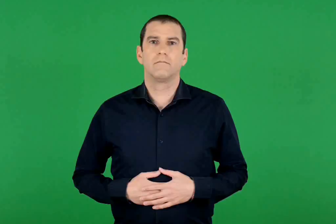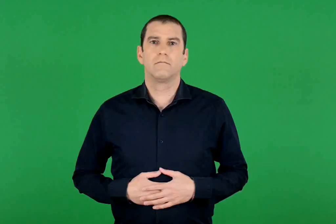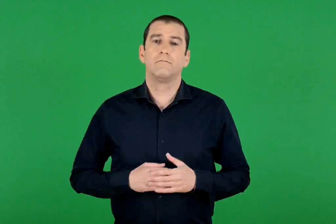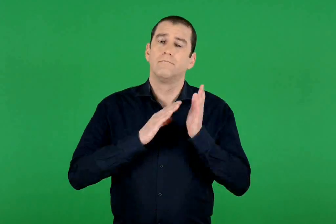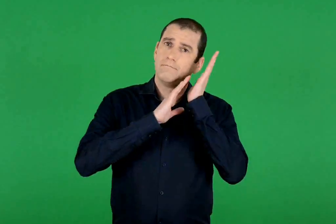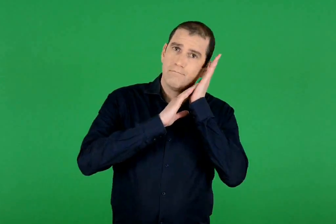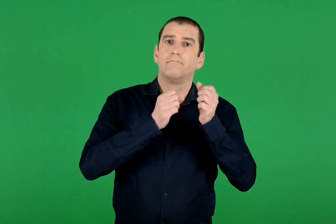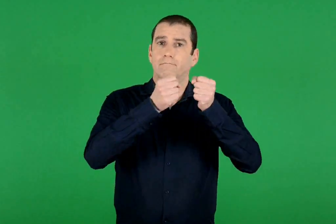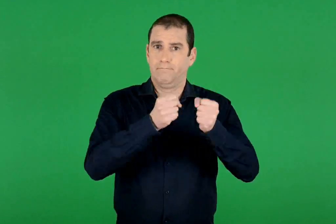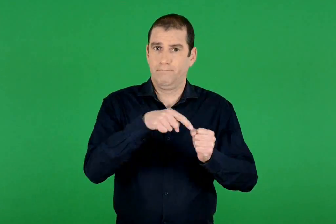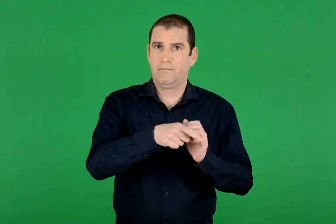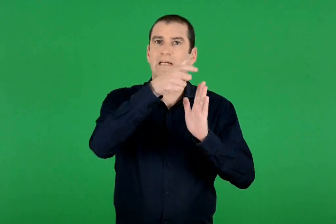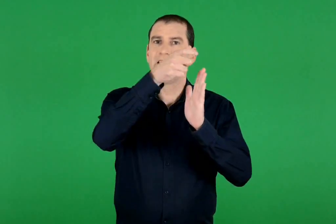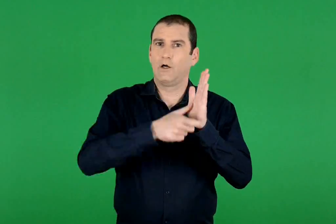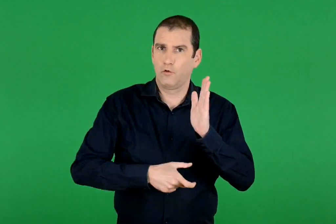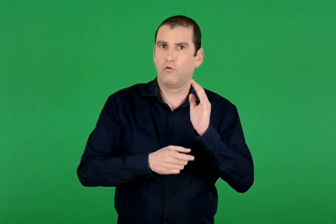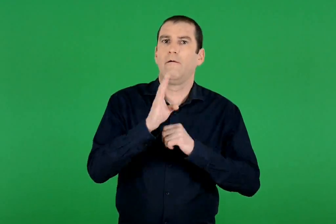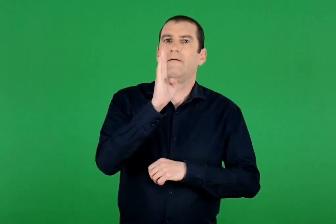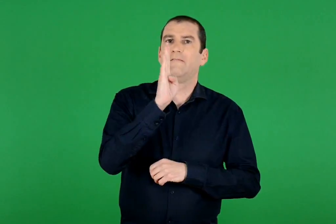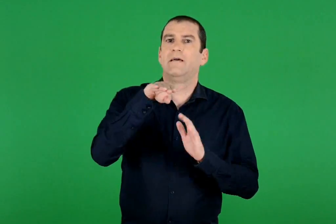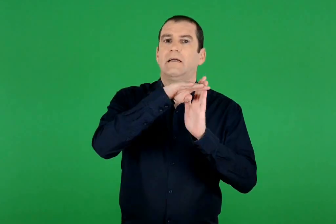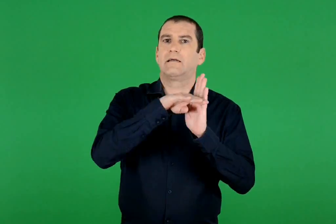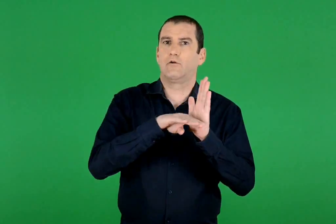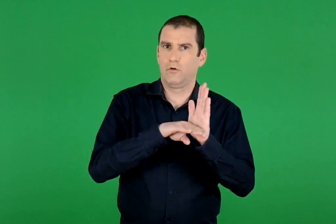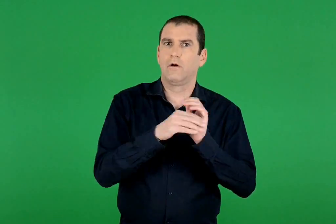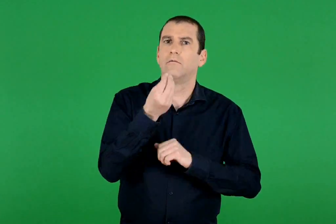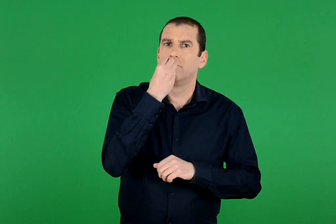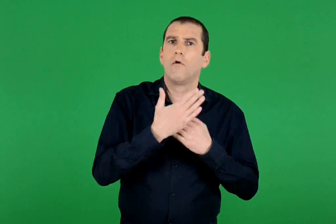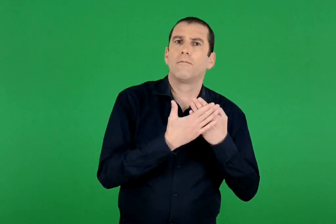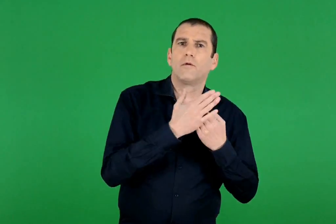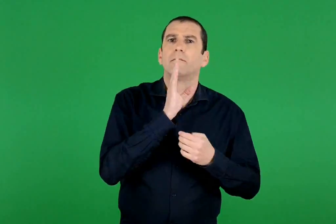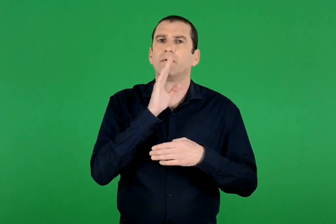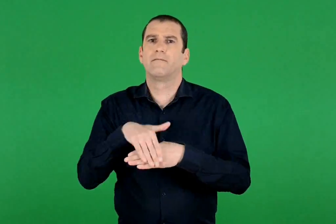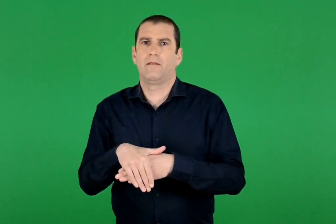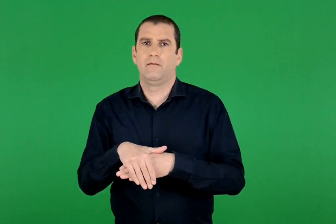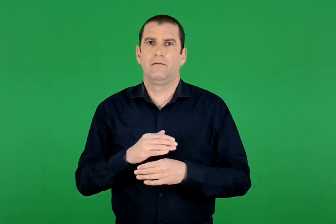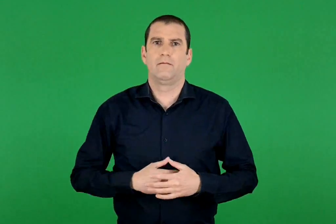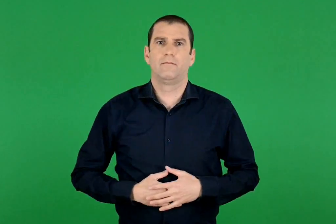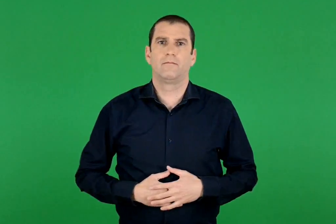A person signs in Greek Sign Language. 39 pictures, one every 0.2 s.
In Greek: διαμονή σε ξενοδοχείο β κατηγορίας με όλα τα γεύματα
